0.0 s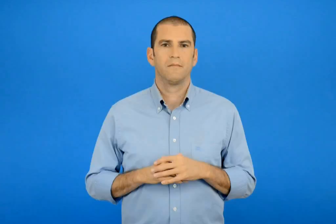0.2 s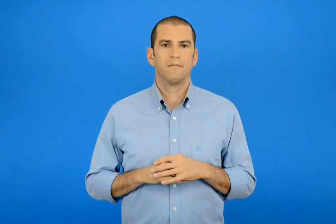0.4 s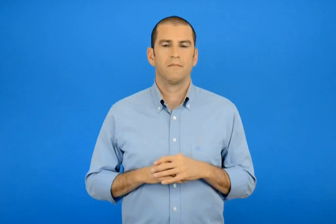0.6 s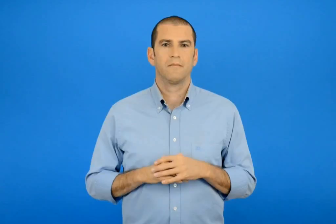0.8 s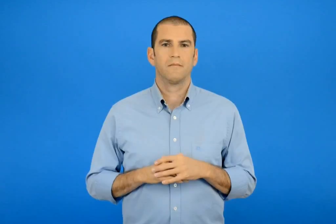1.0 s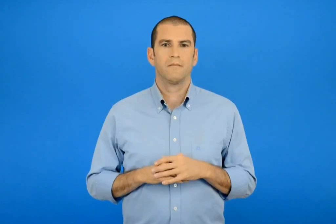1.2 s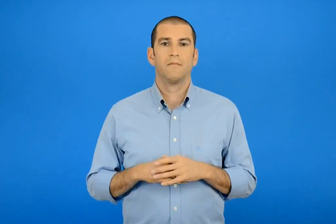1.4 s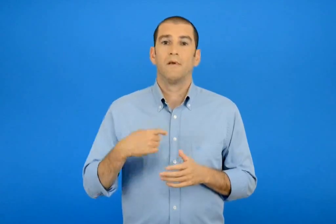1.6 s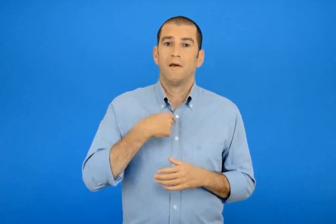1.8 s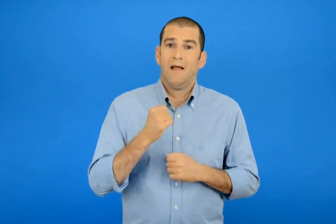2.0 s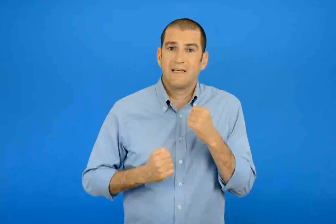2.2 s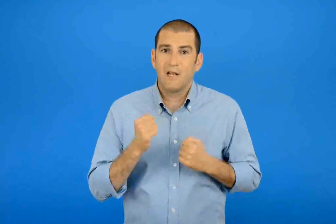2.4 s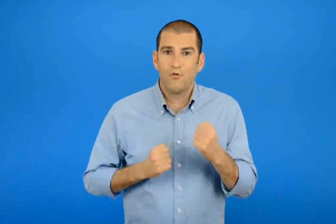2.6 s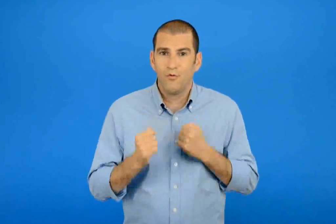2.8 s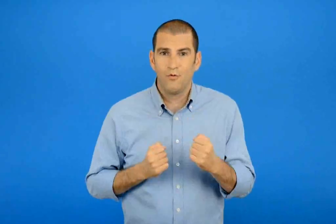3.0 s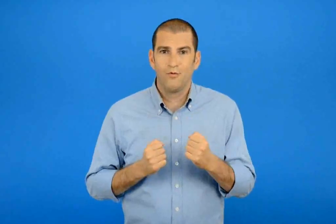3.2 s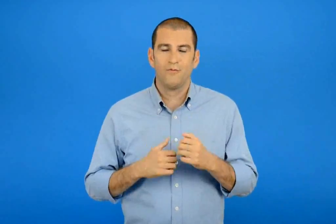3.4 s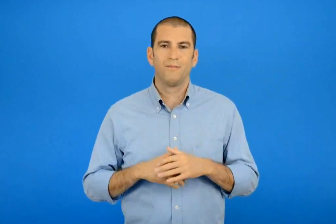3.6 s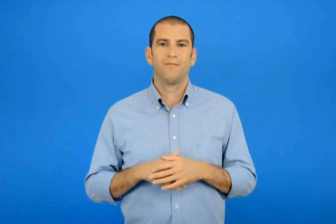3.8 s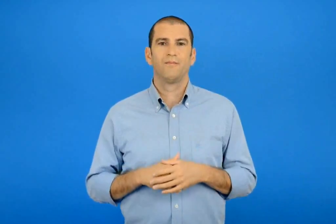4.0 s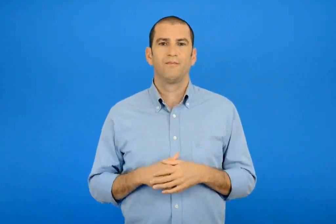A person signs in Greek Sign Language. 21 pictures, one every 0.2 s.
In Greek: τρέχω
